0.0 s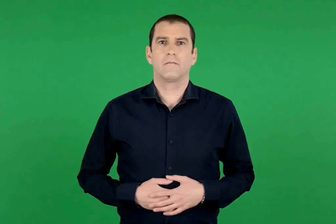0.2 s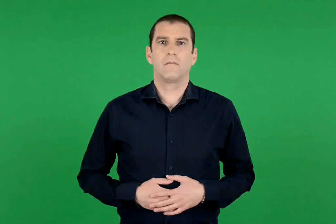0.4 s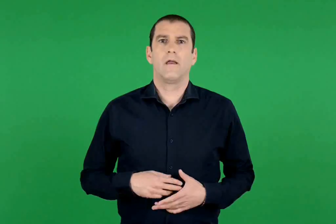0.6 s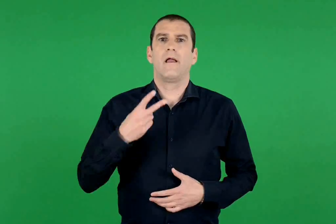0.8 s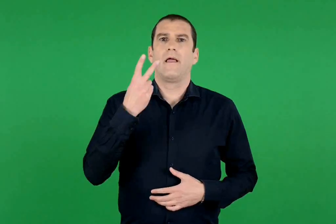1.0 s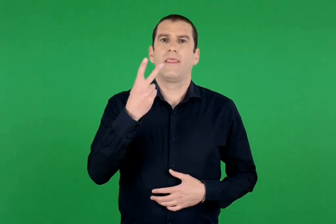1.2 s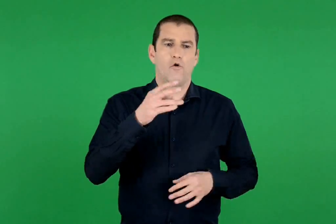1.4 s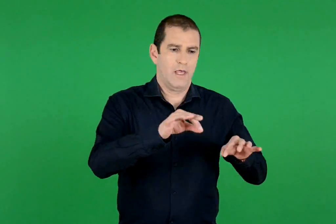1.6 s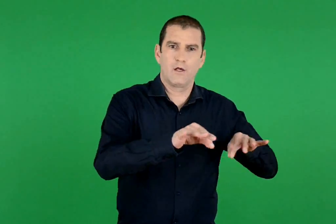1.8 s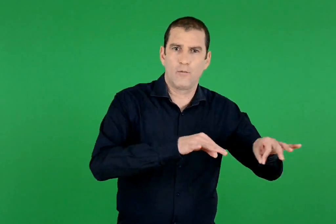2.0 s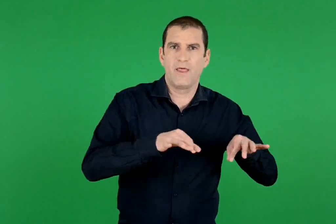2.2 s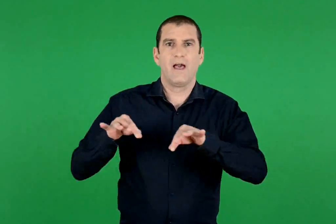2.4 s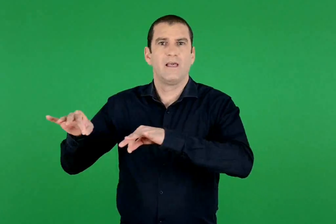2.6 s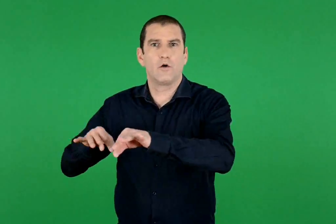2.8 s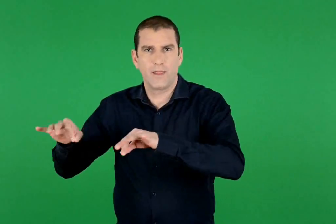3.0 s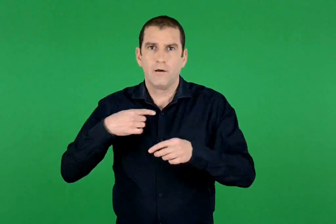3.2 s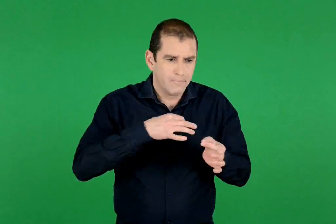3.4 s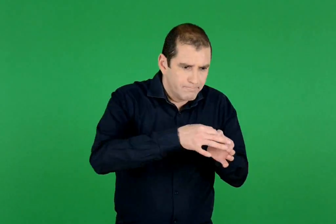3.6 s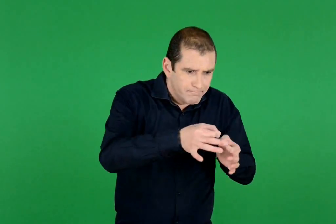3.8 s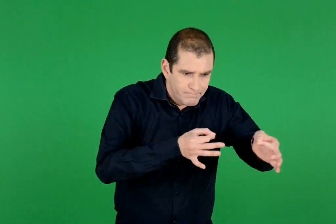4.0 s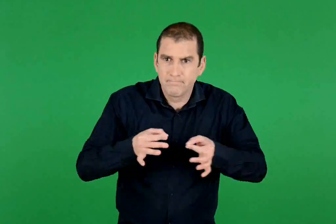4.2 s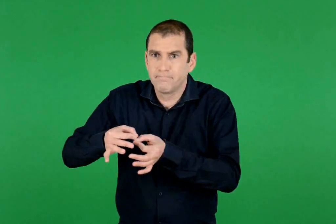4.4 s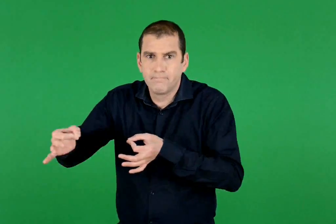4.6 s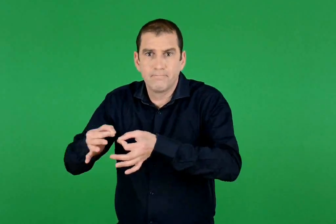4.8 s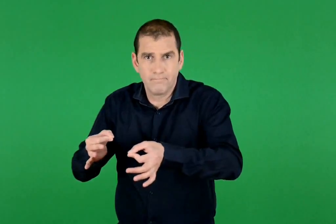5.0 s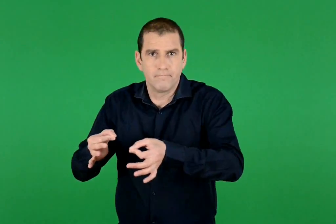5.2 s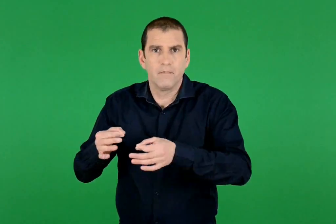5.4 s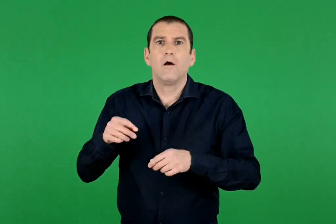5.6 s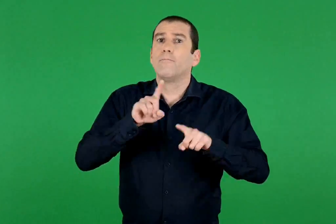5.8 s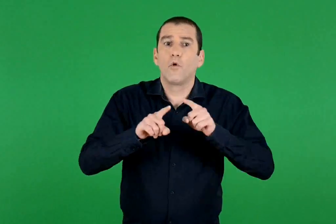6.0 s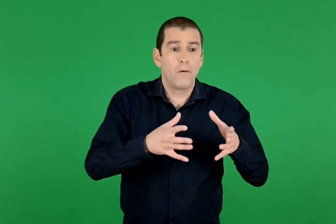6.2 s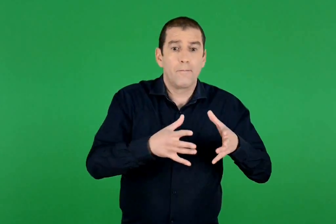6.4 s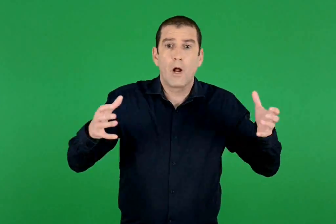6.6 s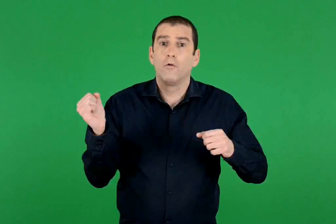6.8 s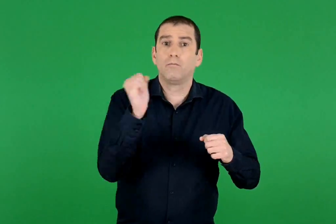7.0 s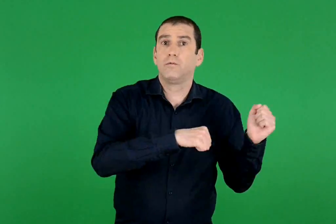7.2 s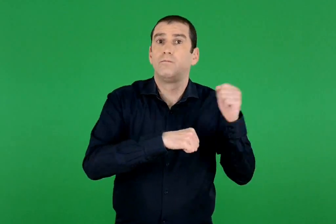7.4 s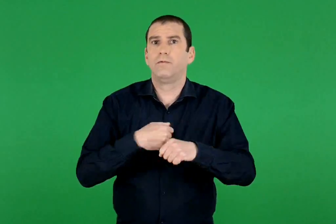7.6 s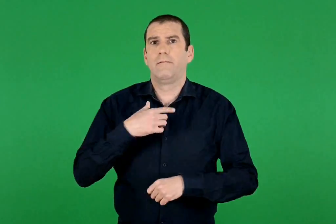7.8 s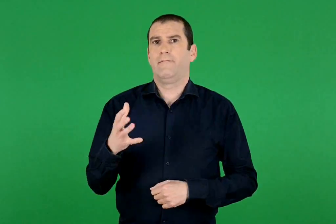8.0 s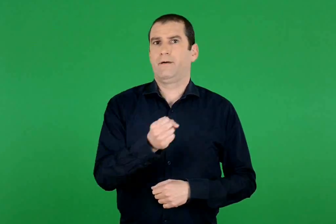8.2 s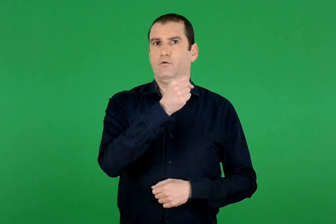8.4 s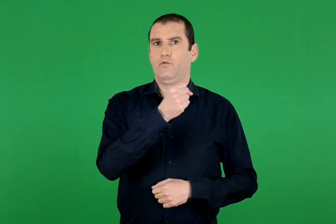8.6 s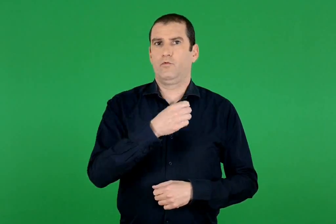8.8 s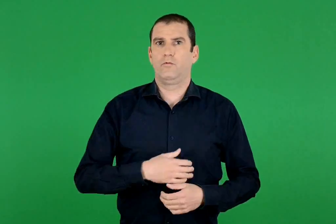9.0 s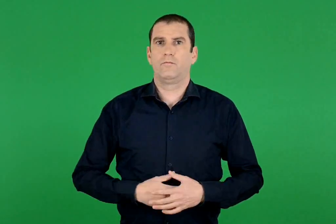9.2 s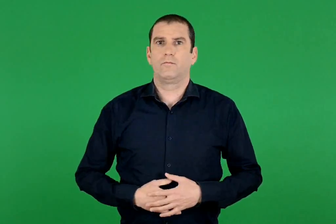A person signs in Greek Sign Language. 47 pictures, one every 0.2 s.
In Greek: μετρώ τα δύο οικόπεδα και βρίσκω ποιο είναι μεγαλύτερο
